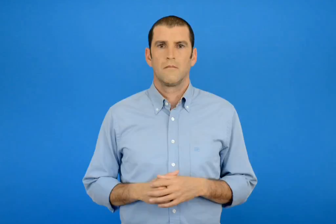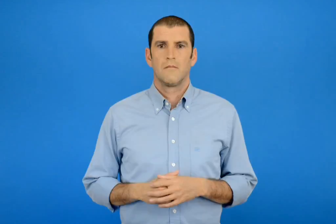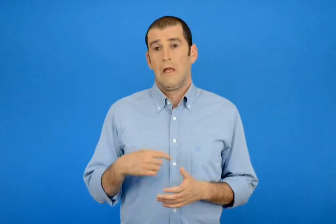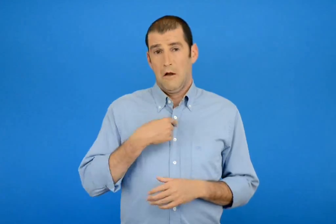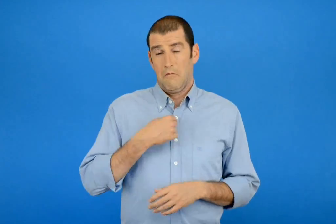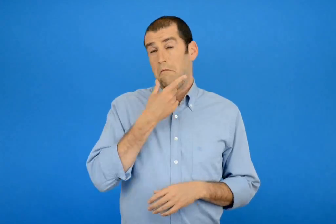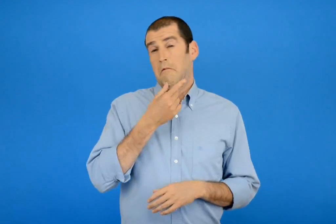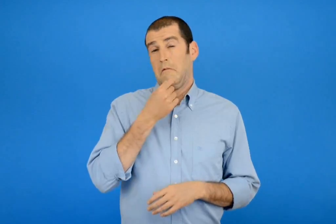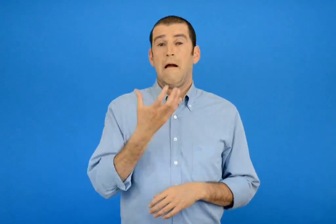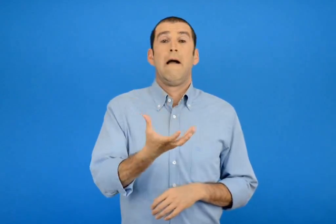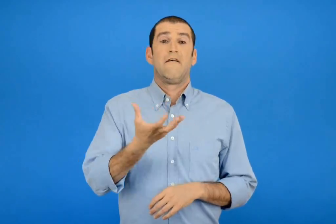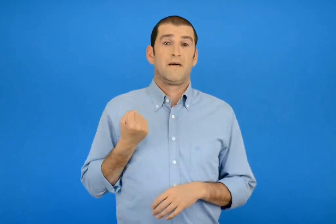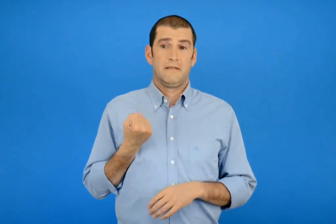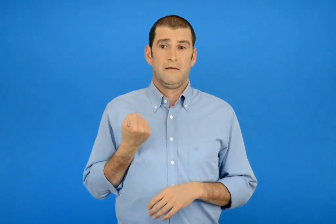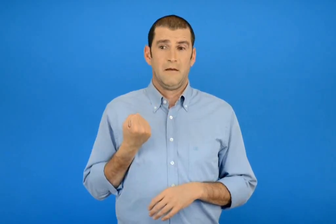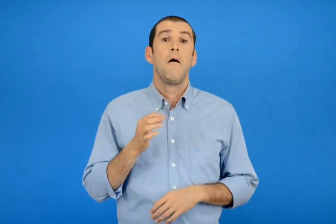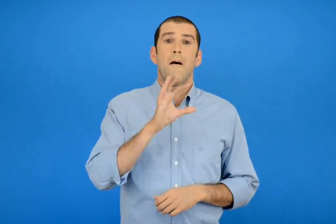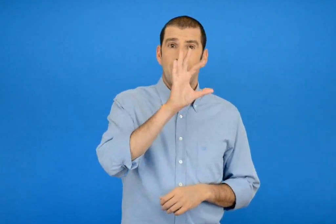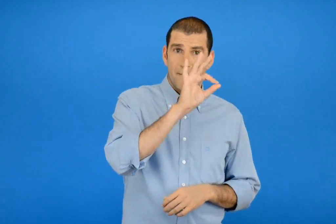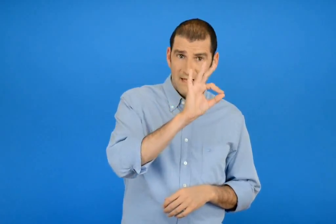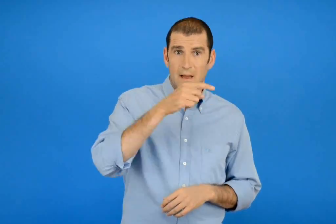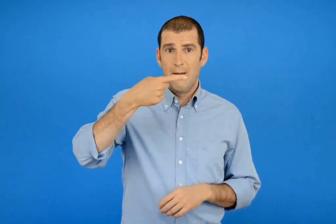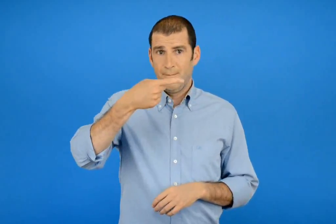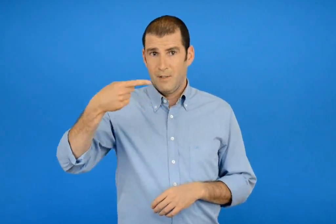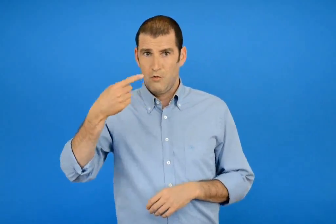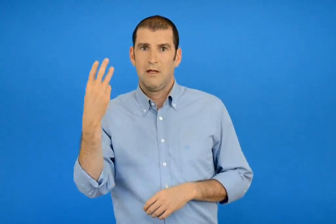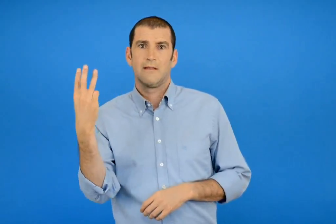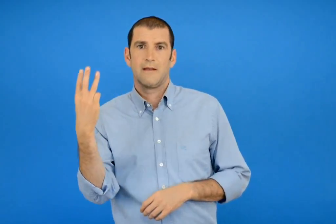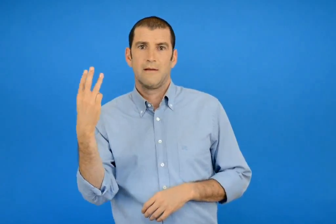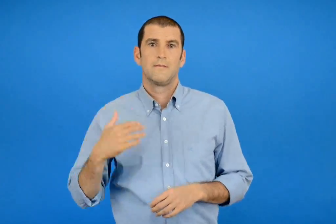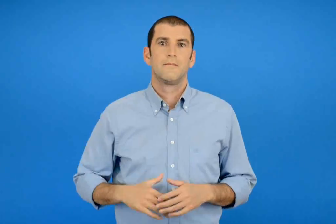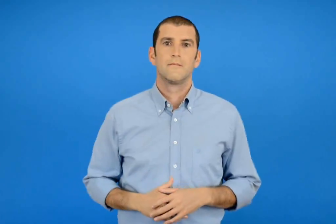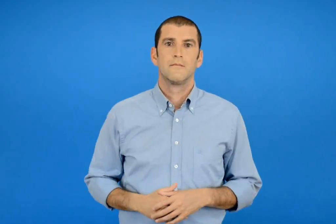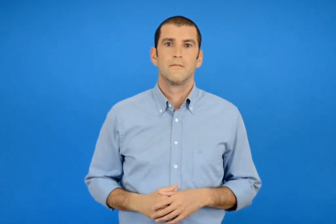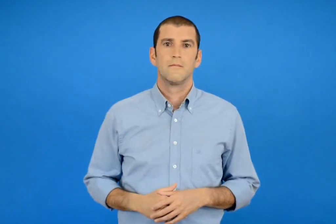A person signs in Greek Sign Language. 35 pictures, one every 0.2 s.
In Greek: εγώ πιο ευκολά κάνω αφαίρεση 50 – 3
